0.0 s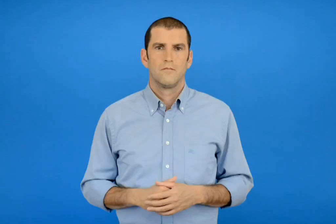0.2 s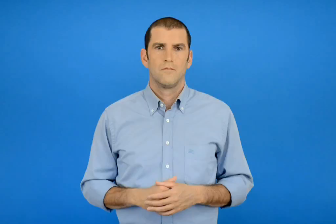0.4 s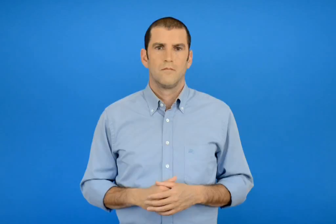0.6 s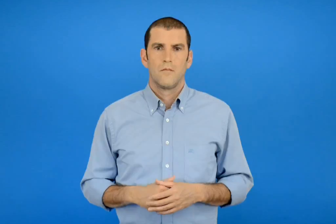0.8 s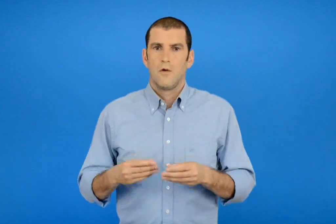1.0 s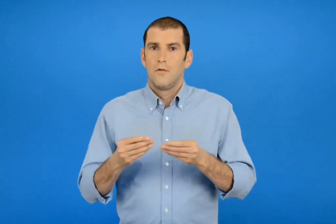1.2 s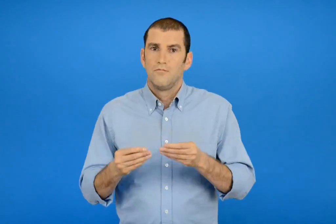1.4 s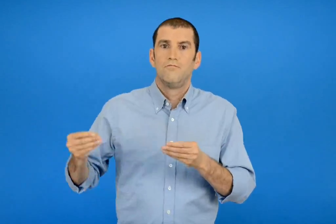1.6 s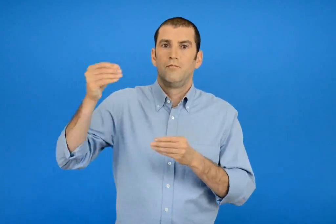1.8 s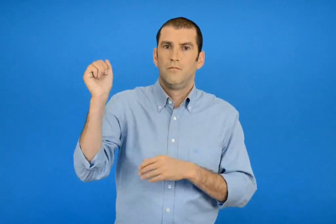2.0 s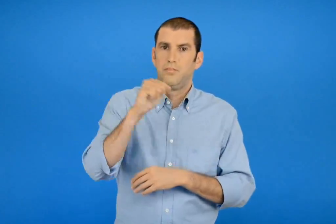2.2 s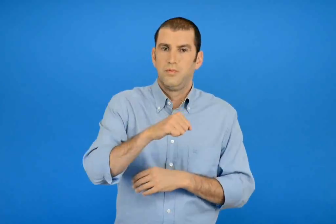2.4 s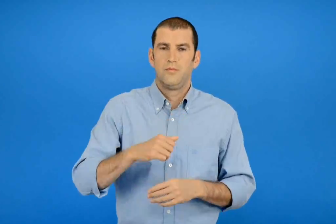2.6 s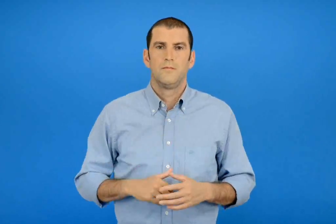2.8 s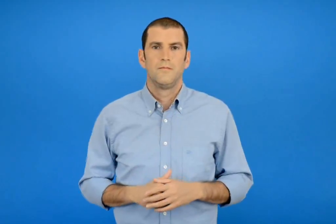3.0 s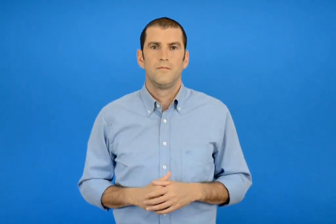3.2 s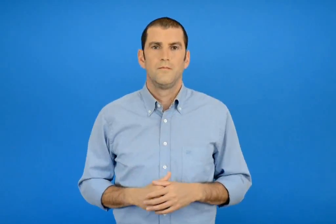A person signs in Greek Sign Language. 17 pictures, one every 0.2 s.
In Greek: ο μεγαλύτερος ;
